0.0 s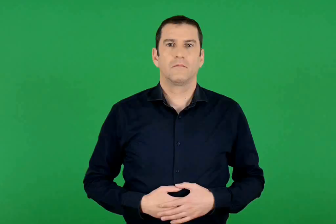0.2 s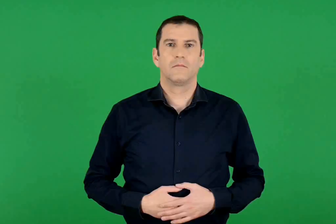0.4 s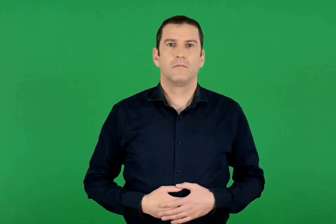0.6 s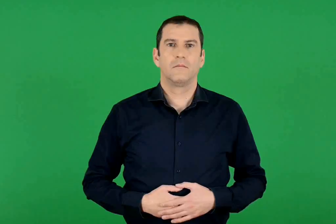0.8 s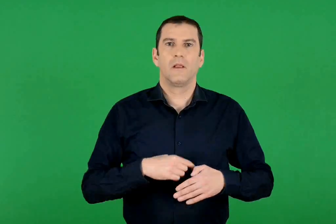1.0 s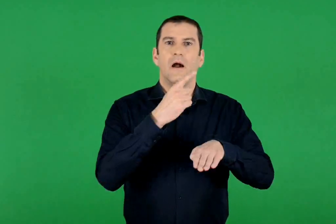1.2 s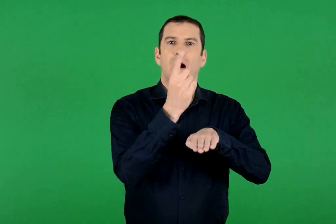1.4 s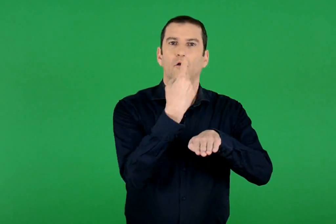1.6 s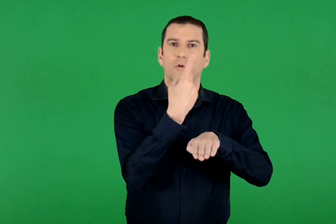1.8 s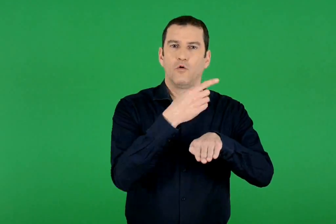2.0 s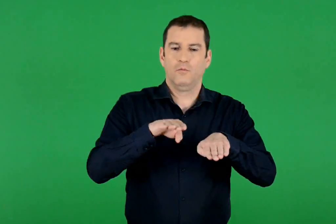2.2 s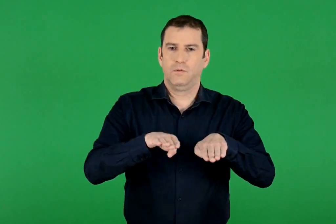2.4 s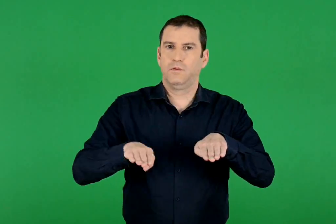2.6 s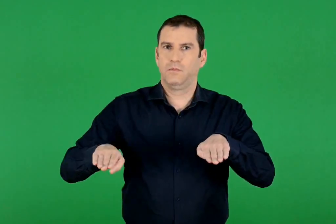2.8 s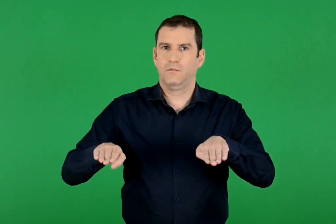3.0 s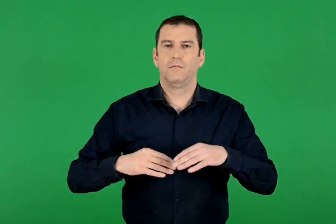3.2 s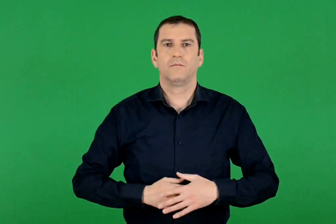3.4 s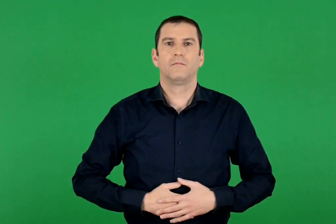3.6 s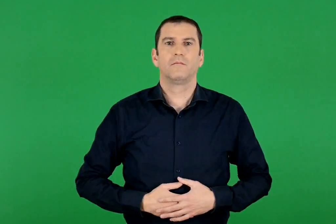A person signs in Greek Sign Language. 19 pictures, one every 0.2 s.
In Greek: ελικόπτερα
